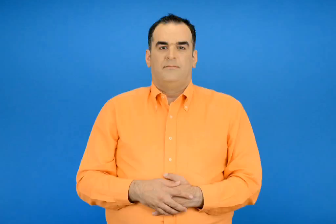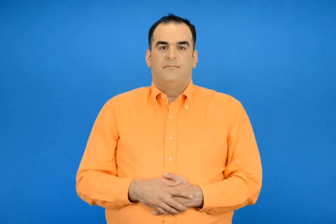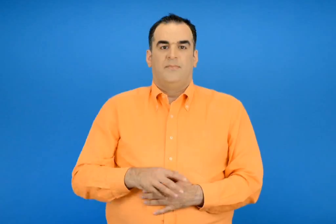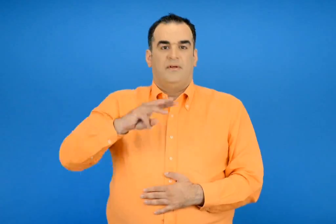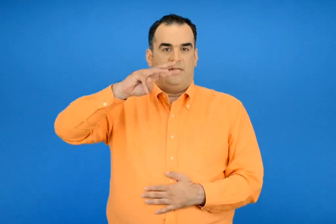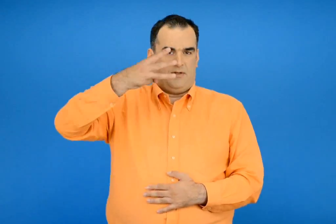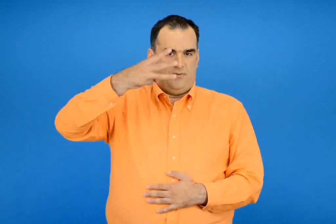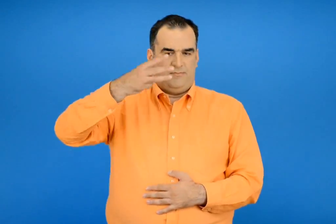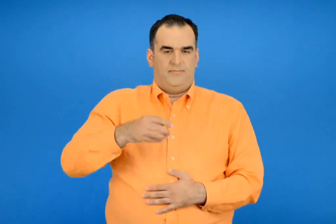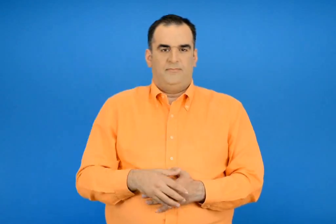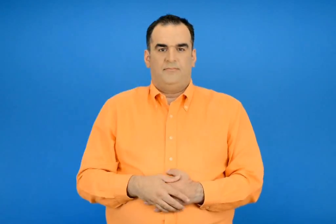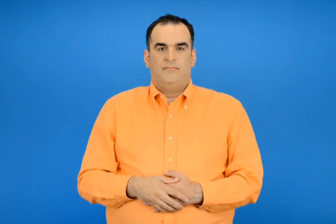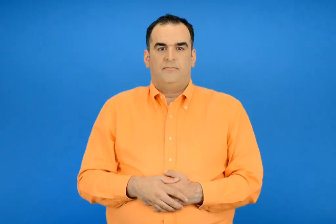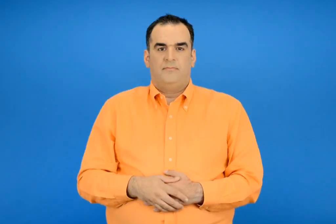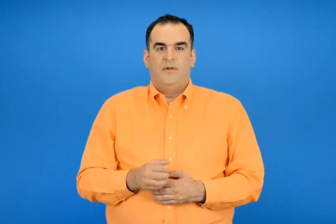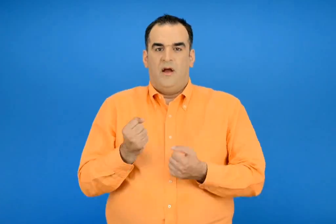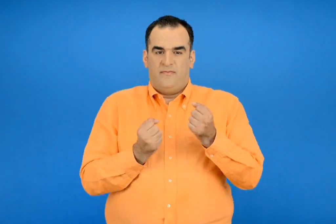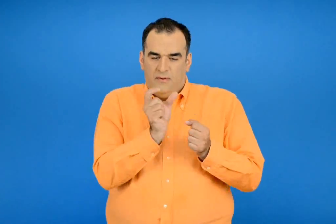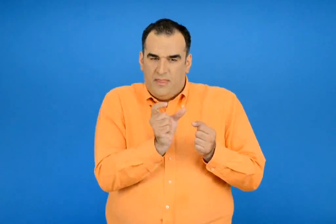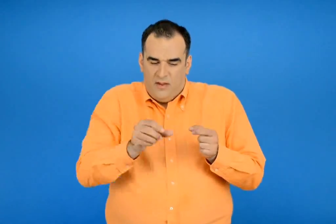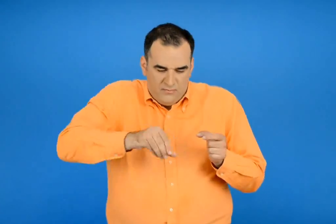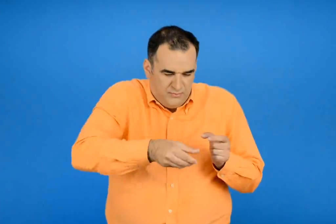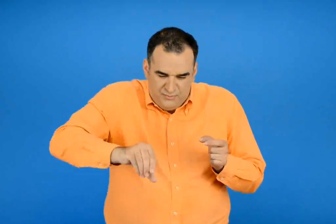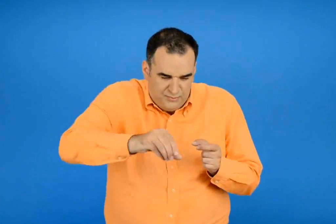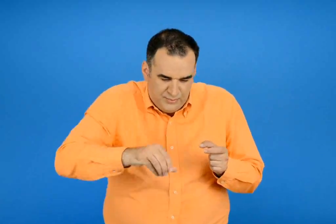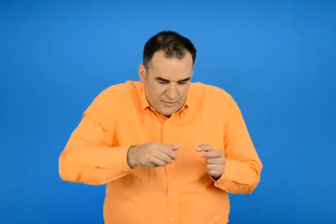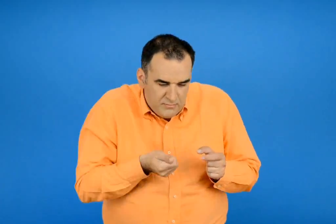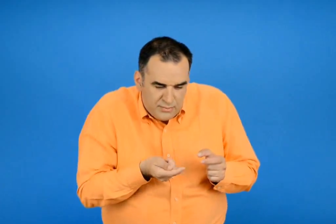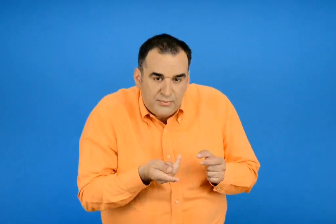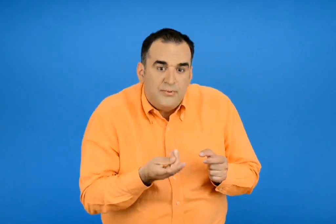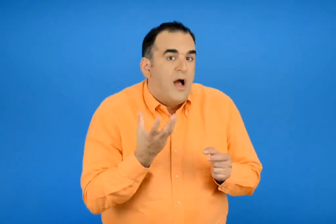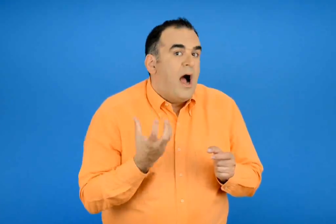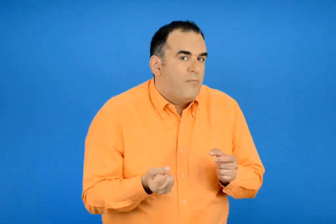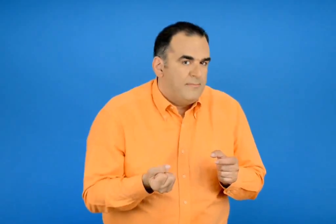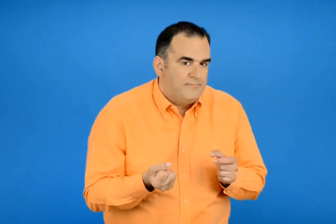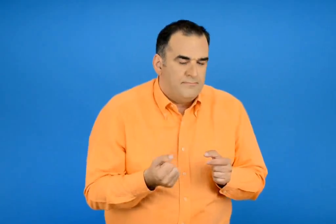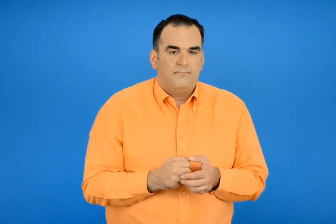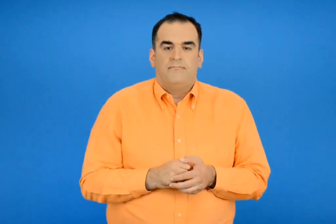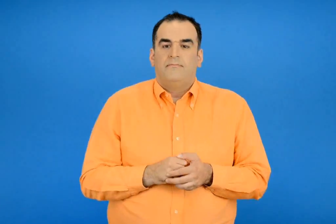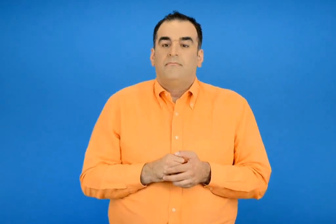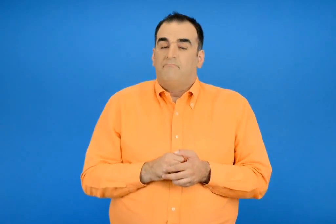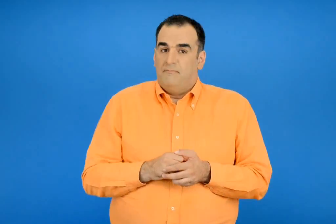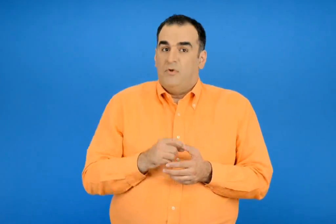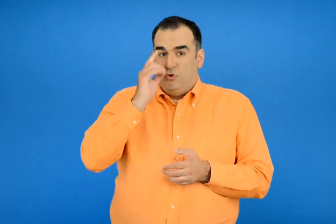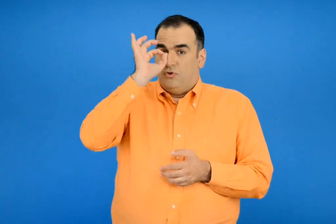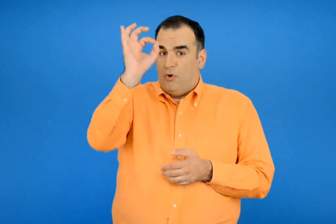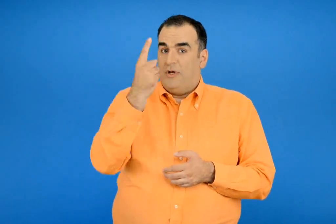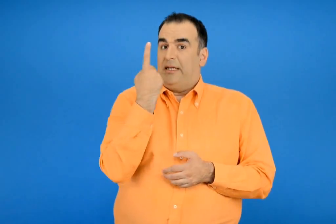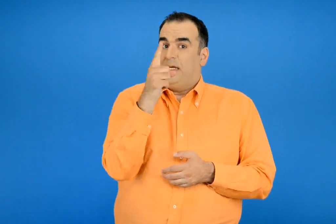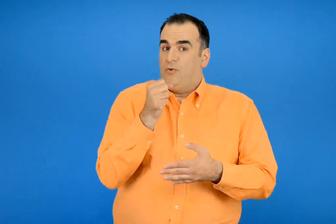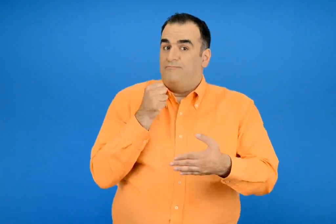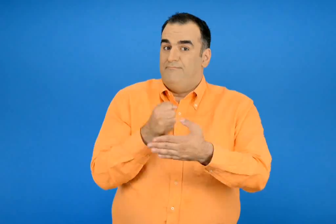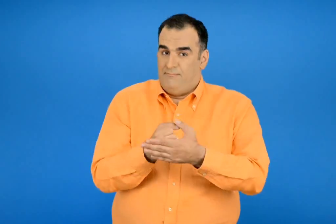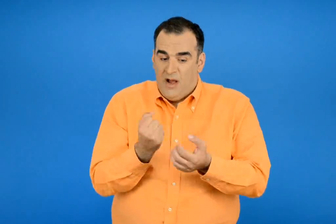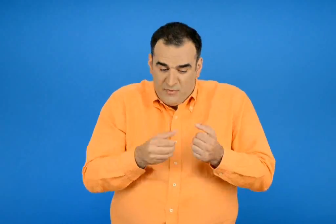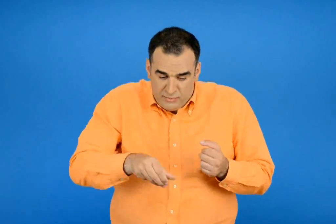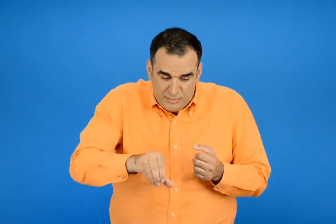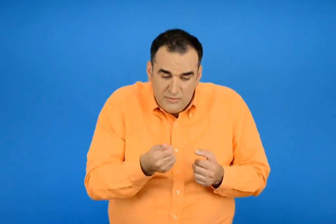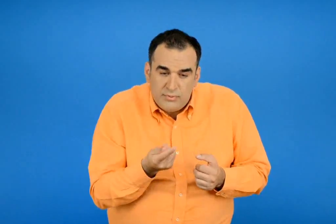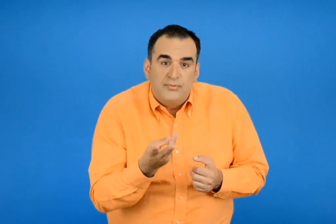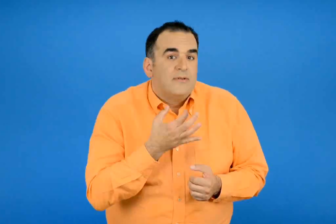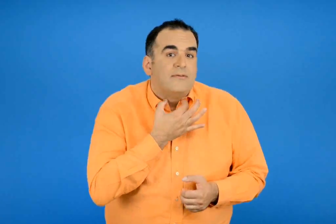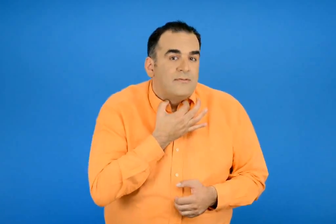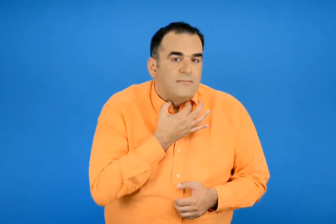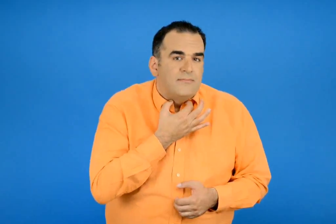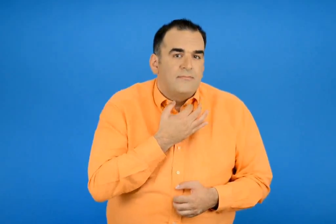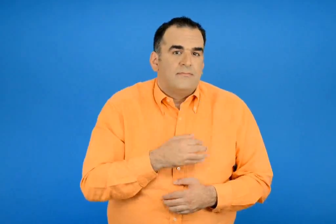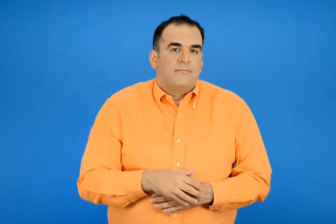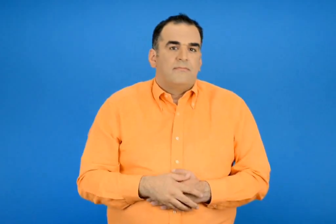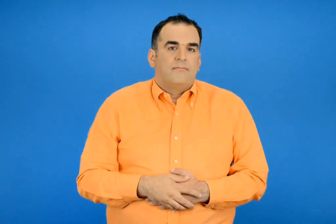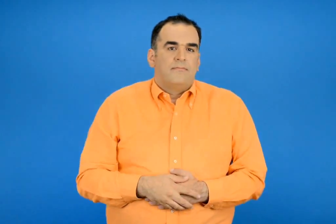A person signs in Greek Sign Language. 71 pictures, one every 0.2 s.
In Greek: 3ο έχουμε αυτοκινητάκια ποσά χρειαζόμαστε ακόμα για να έχουμε συνολικά 100 ;
